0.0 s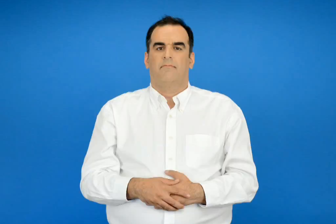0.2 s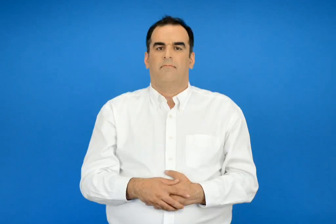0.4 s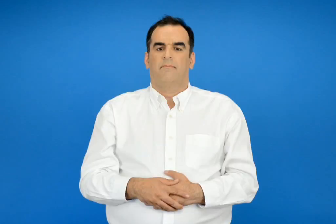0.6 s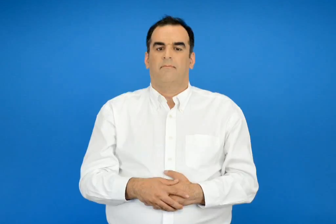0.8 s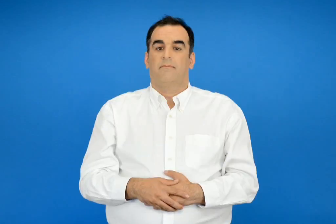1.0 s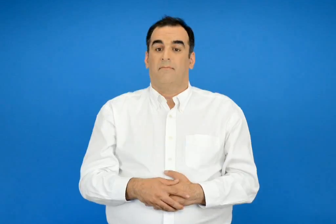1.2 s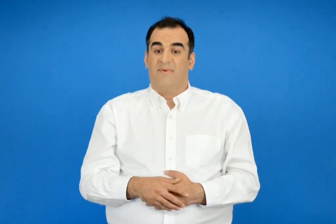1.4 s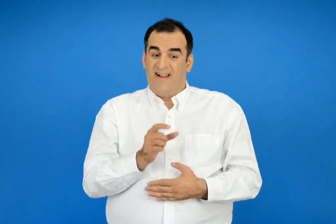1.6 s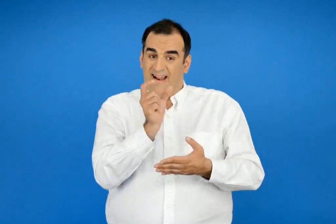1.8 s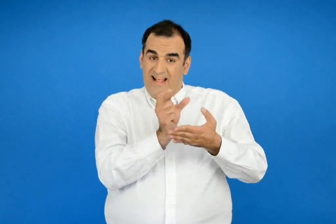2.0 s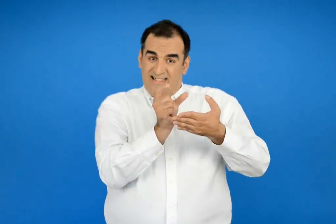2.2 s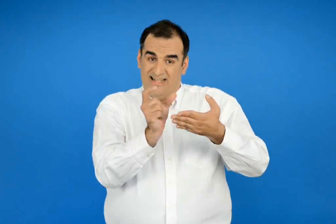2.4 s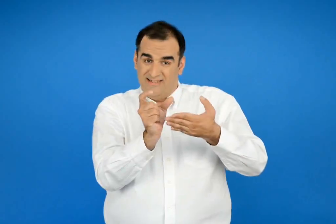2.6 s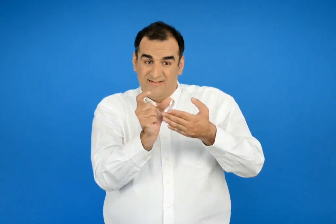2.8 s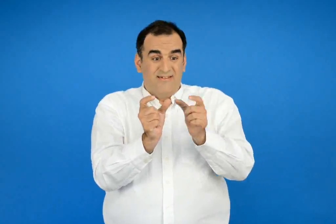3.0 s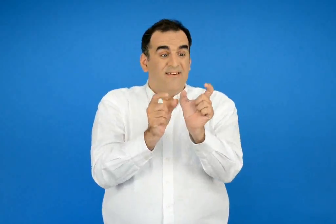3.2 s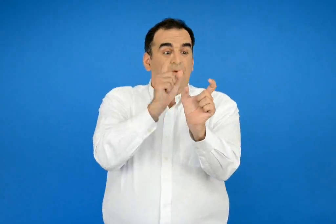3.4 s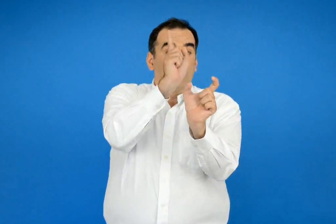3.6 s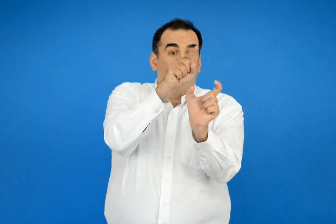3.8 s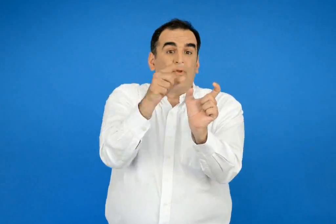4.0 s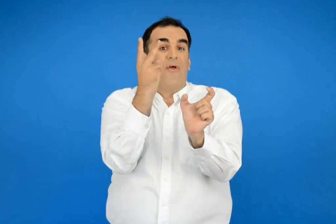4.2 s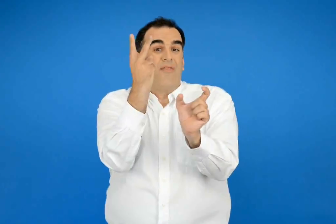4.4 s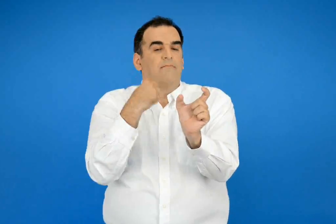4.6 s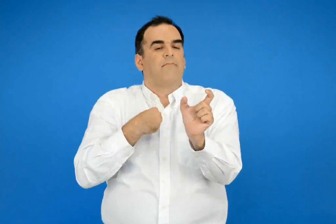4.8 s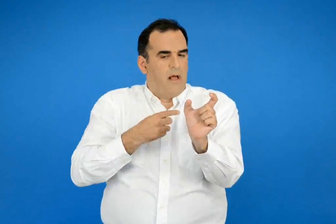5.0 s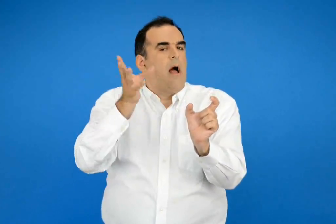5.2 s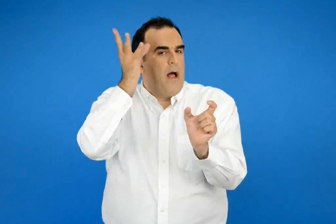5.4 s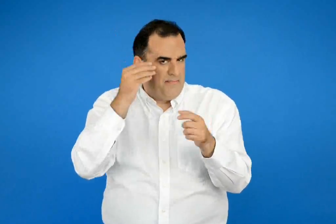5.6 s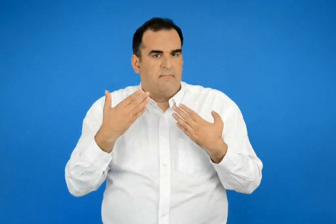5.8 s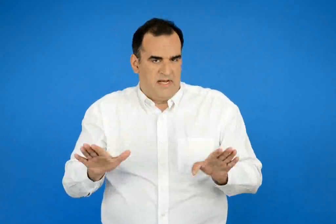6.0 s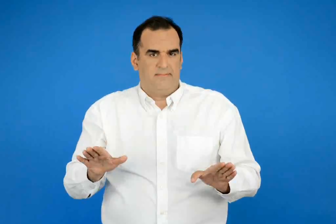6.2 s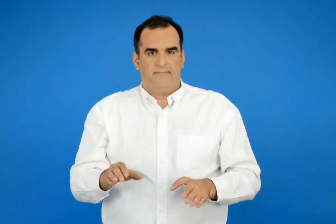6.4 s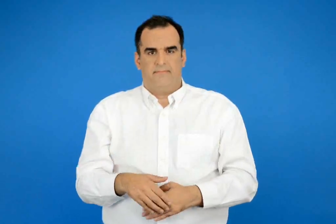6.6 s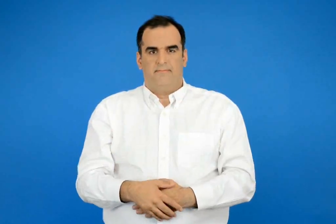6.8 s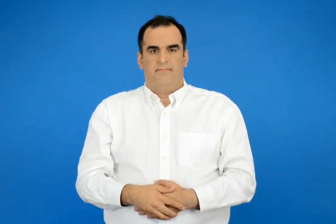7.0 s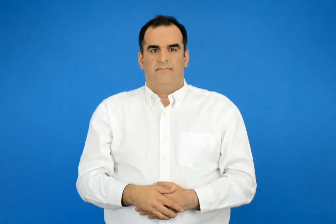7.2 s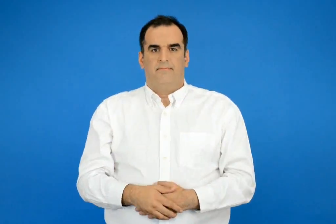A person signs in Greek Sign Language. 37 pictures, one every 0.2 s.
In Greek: έμαθα να τονίζω τις λέξεις που παίρνουν δύο τόνους
